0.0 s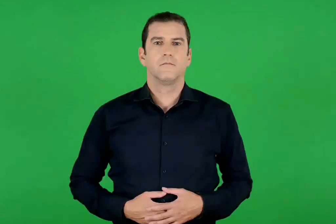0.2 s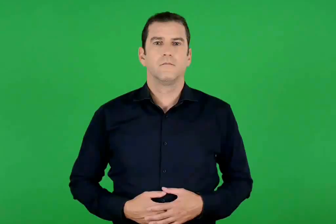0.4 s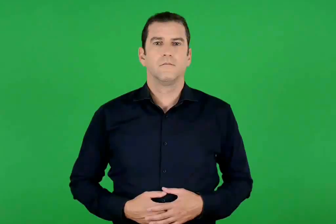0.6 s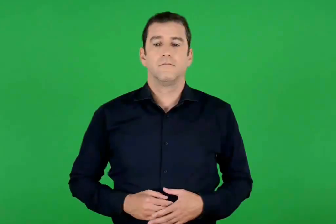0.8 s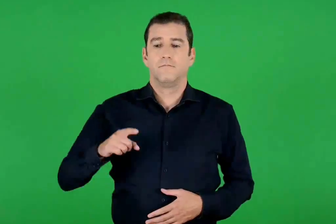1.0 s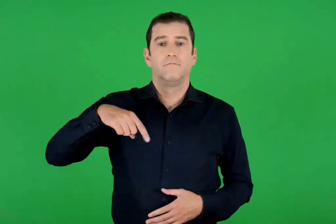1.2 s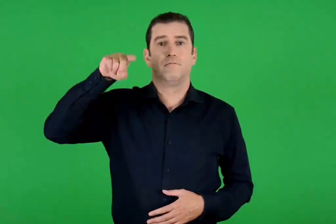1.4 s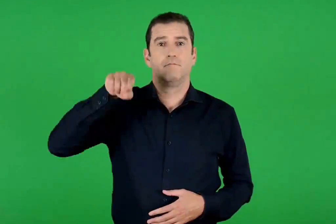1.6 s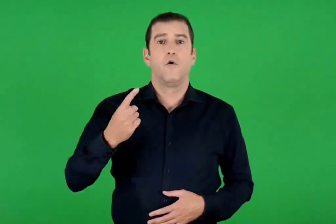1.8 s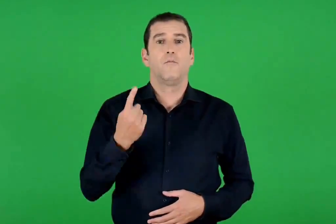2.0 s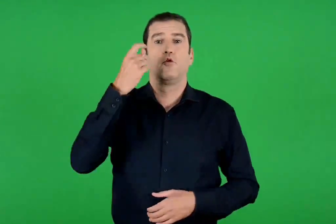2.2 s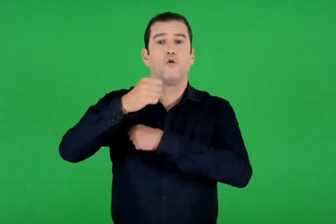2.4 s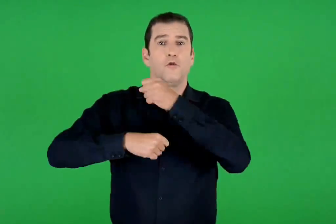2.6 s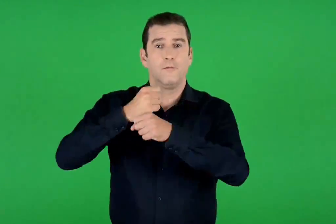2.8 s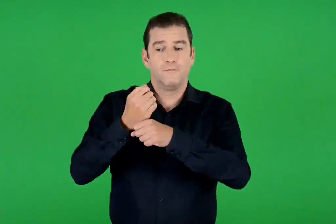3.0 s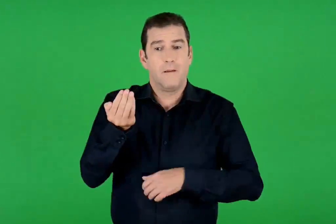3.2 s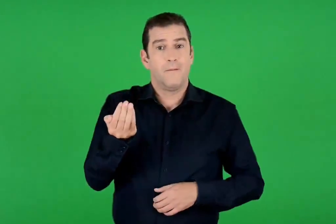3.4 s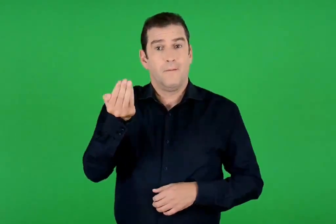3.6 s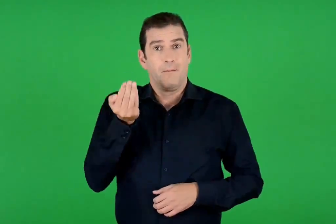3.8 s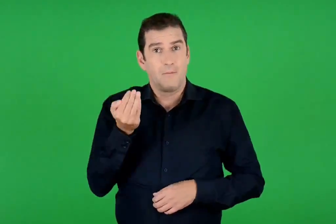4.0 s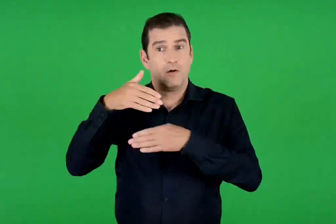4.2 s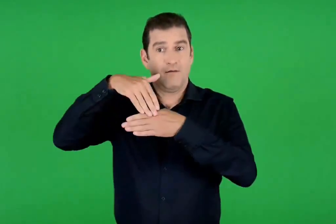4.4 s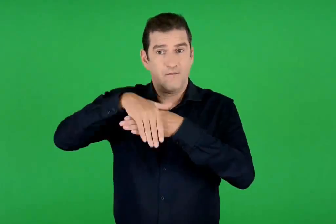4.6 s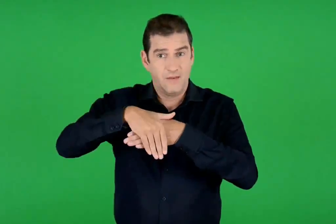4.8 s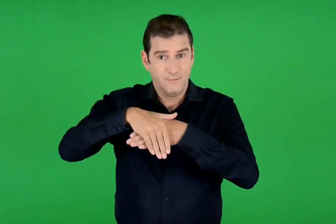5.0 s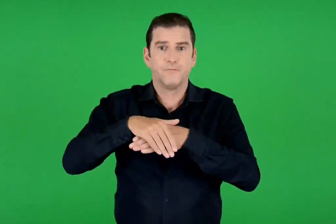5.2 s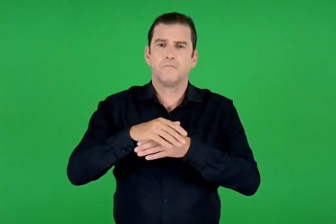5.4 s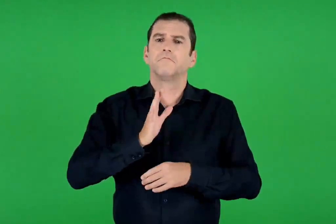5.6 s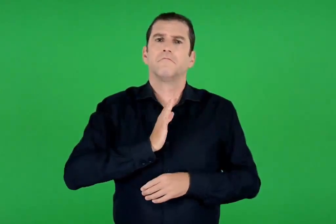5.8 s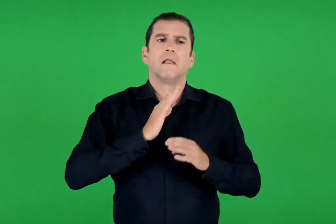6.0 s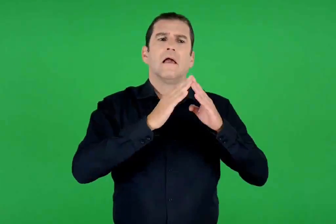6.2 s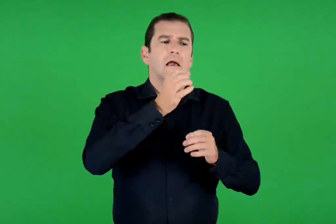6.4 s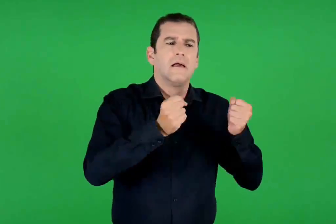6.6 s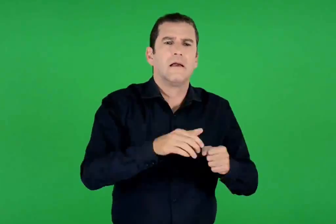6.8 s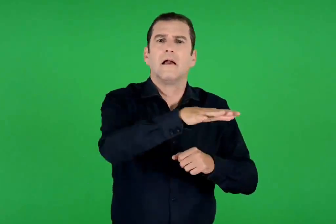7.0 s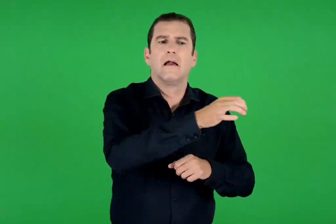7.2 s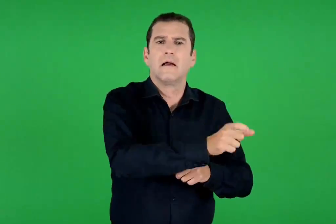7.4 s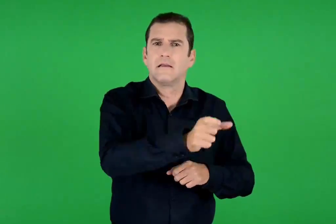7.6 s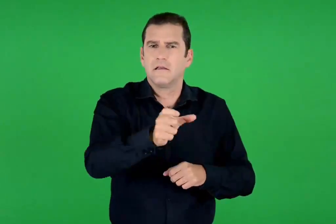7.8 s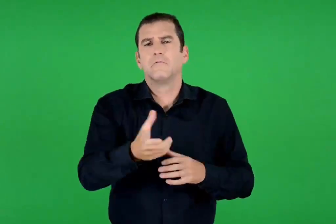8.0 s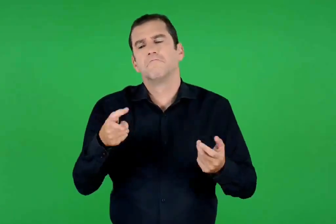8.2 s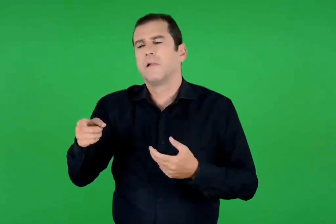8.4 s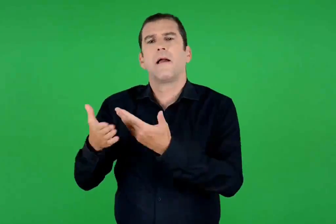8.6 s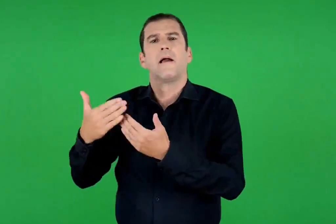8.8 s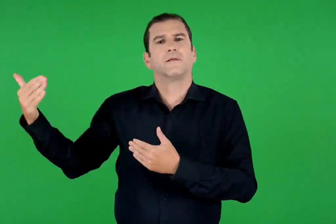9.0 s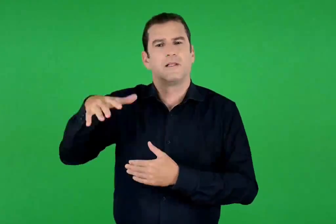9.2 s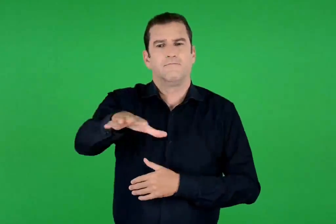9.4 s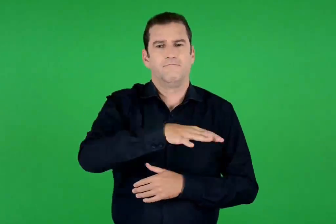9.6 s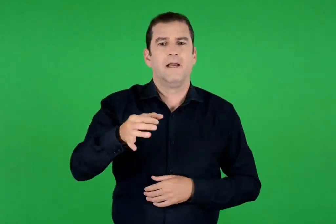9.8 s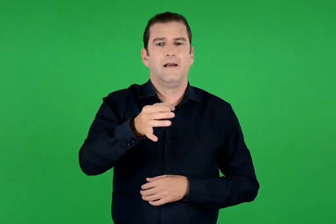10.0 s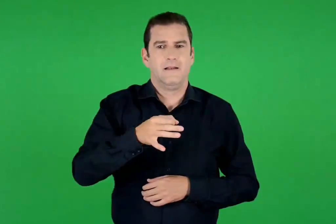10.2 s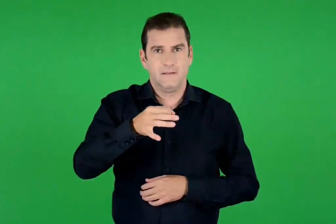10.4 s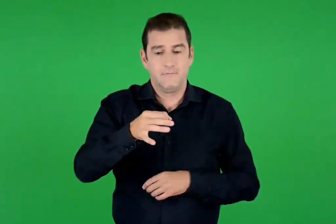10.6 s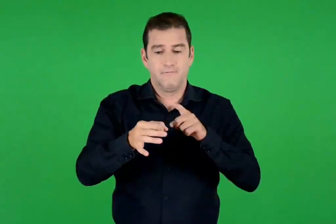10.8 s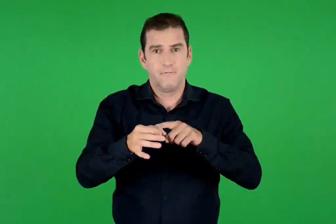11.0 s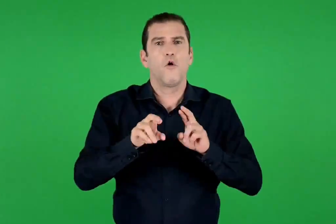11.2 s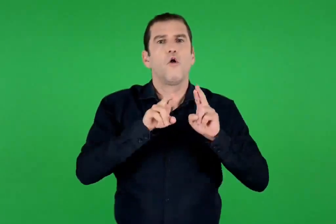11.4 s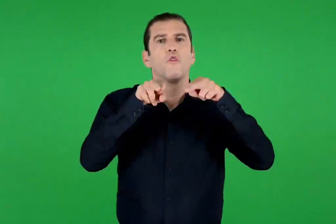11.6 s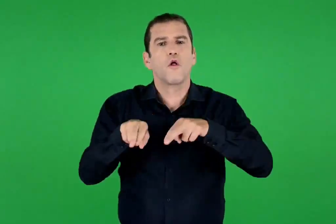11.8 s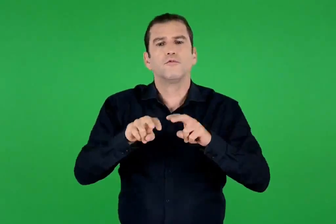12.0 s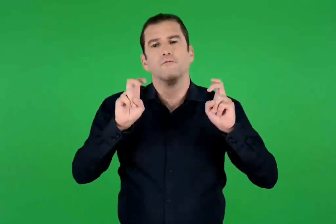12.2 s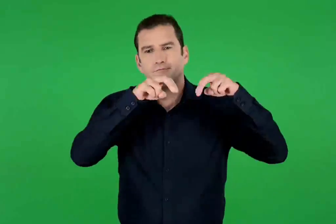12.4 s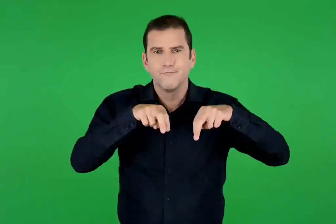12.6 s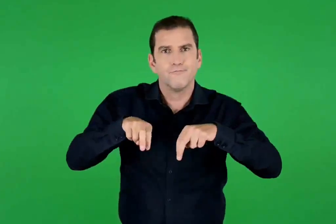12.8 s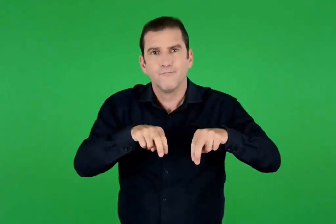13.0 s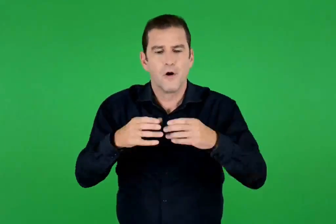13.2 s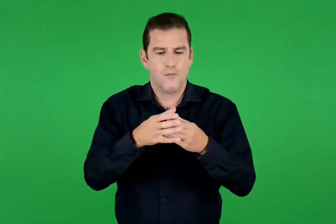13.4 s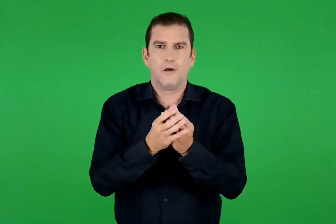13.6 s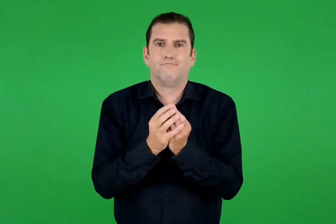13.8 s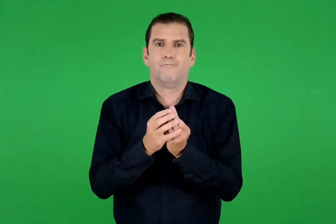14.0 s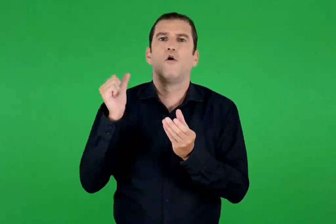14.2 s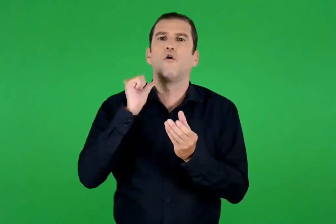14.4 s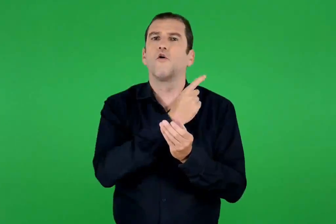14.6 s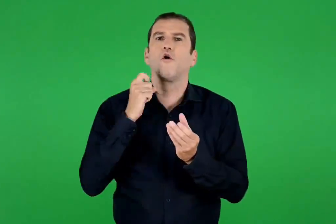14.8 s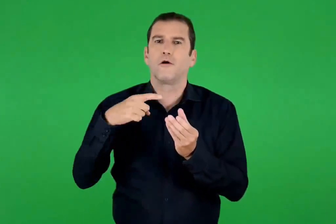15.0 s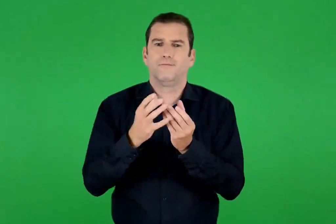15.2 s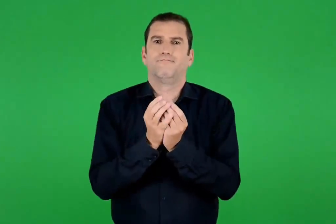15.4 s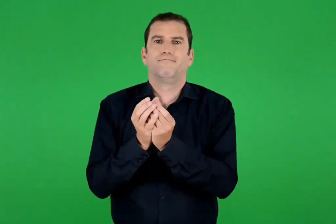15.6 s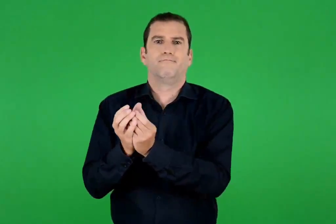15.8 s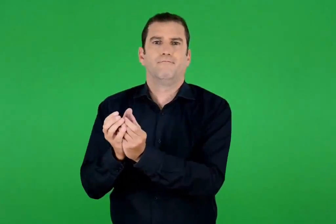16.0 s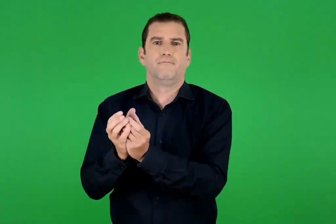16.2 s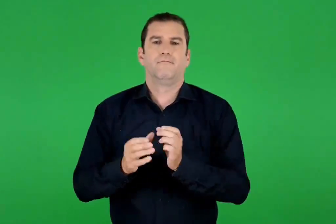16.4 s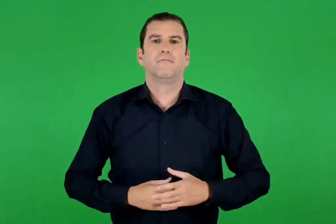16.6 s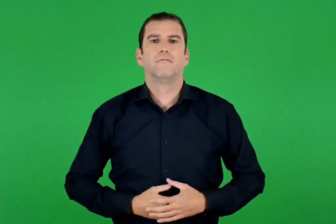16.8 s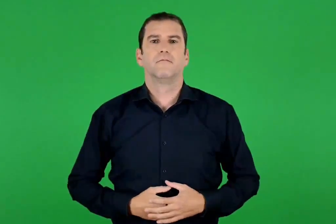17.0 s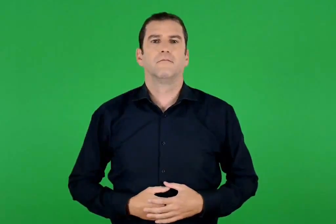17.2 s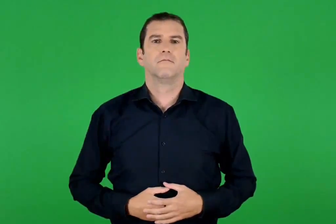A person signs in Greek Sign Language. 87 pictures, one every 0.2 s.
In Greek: το βράδυ της παραμονής της πρωτοχρονιάς οι κάτοικοι του νησιού μα και οι επισκέπτες κατεβαίνουν στους δρόμους του νησιού με μπουκάλια με κολόνιες στα χέρια
